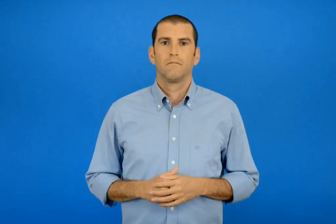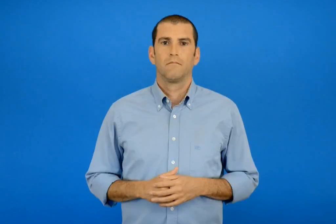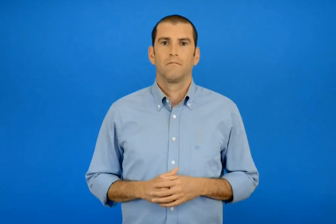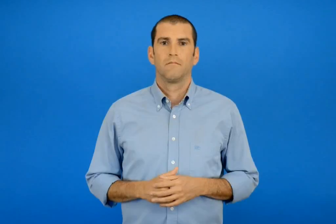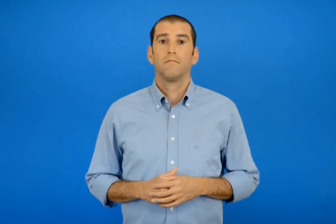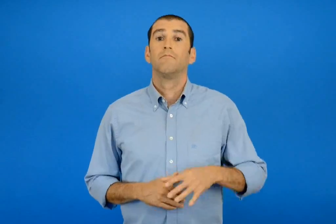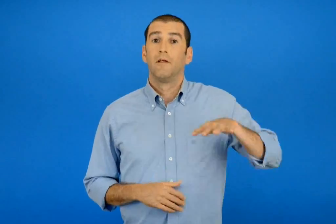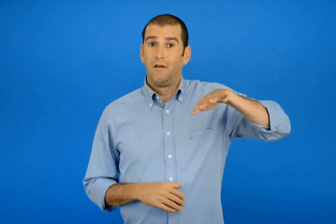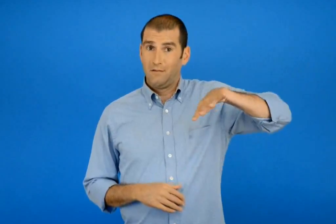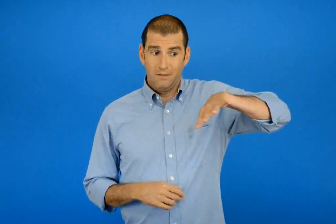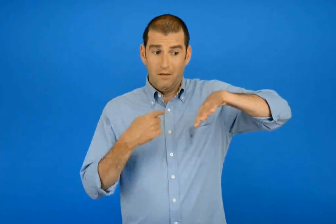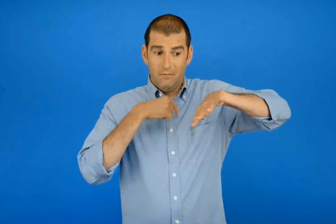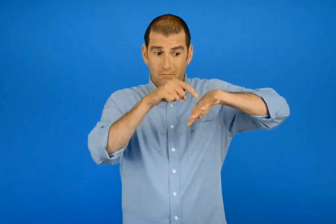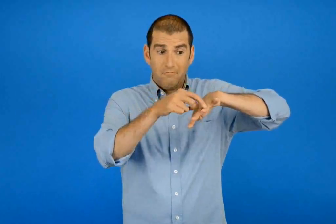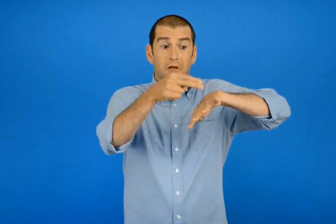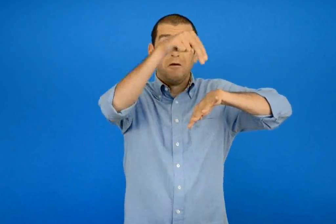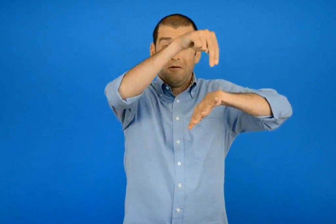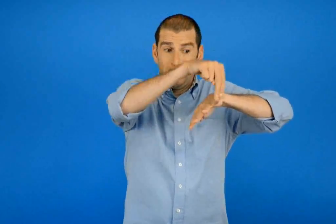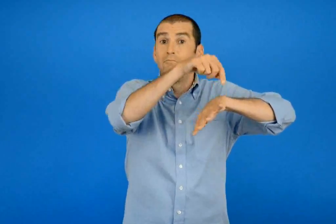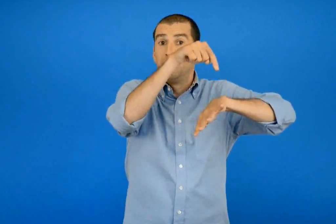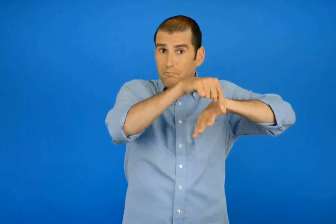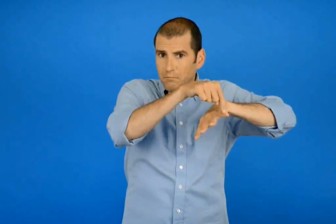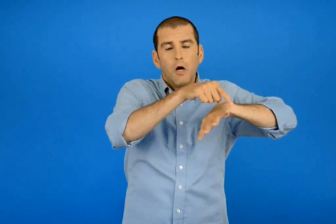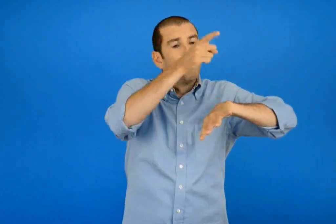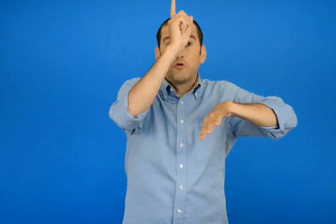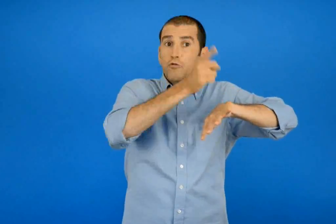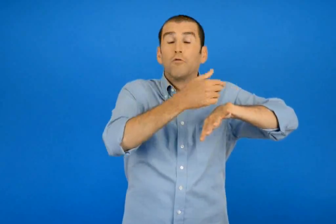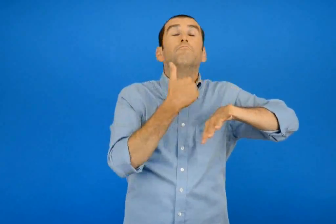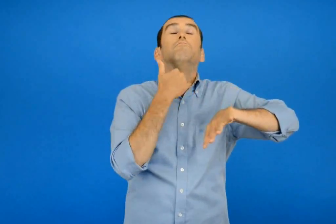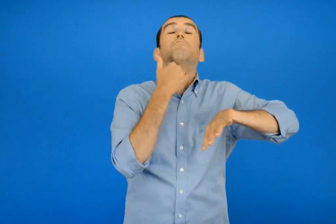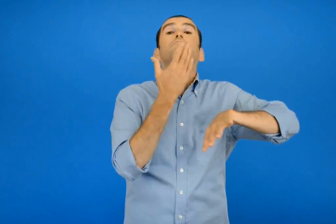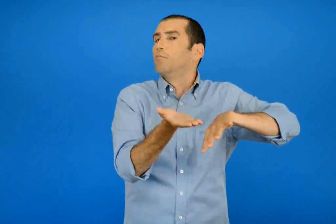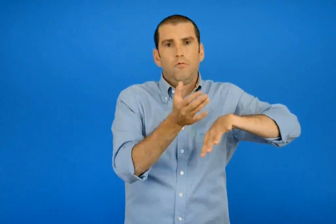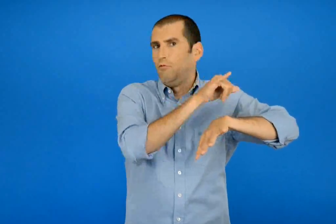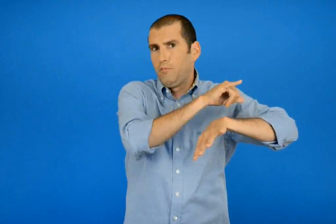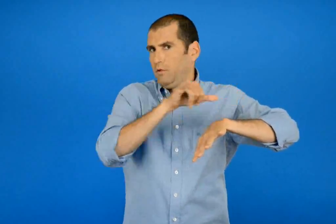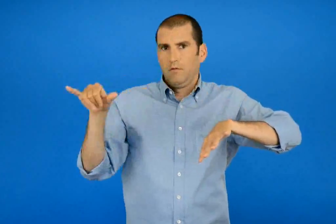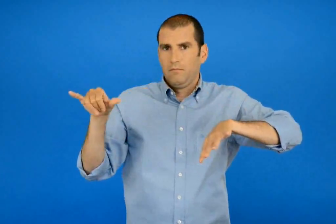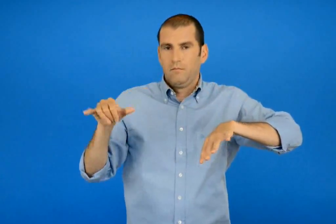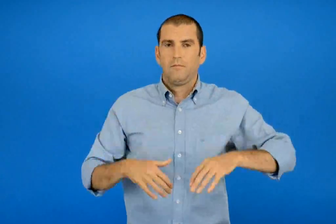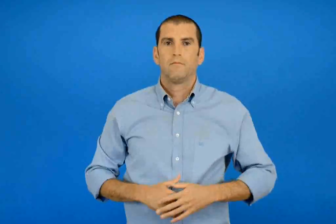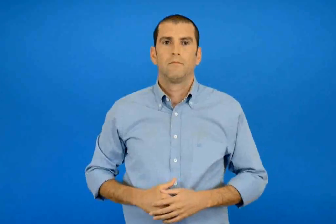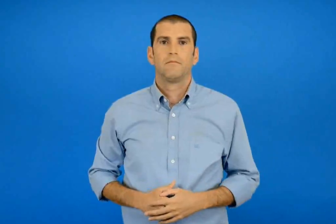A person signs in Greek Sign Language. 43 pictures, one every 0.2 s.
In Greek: στο σκαλί το πάνω το μεγάλο τόνο δεν μπορώ να βάλω
